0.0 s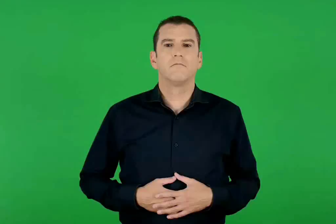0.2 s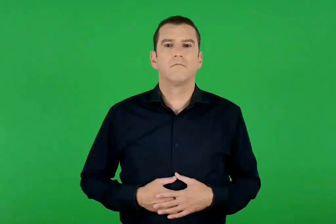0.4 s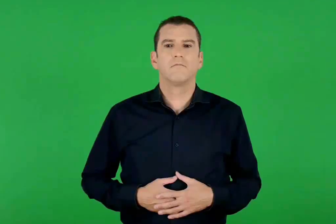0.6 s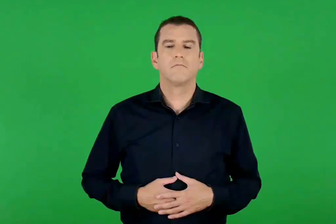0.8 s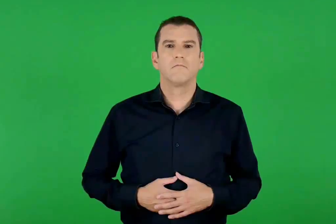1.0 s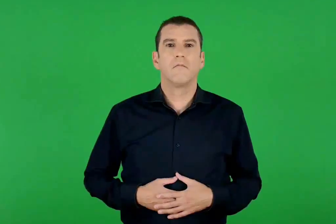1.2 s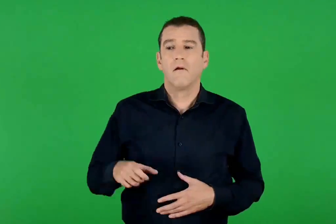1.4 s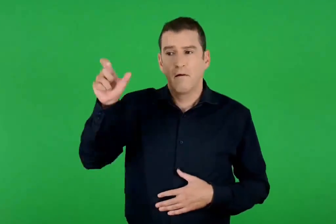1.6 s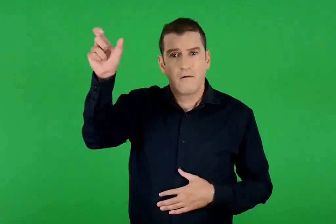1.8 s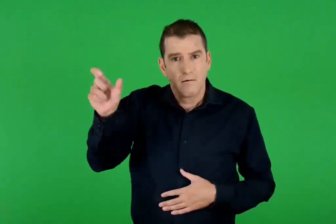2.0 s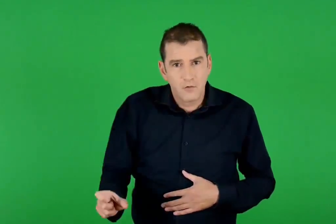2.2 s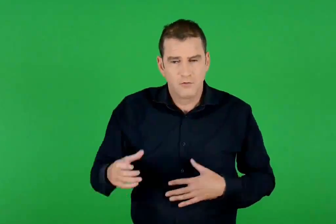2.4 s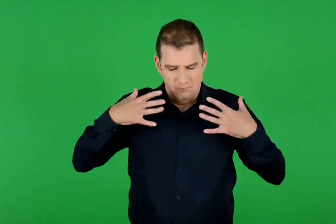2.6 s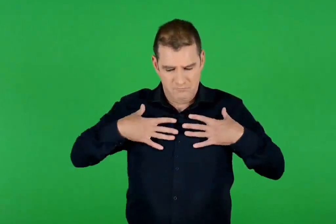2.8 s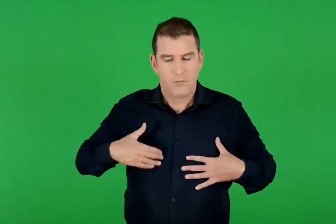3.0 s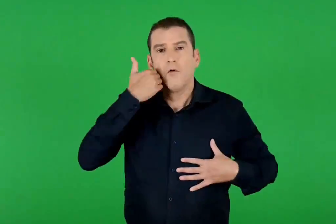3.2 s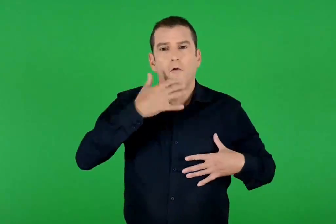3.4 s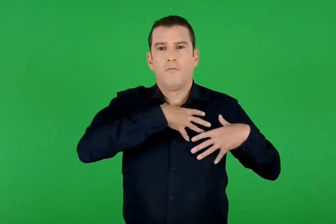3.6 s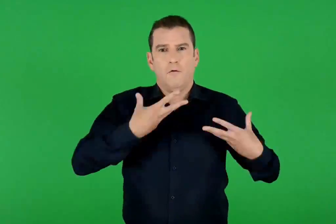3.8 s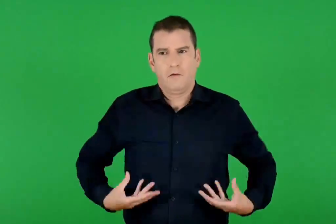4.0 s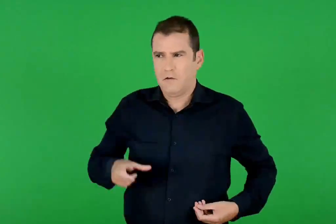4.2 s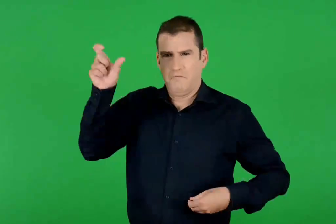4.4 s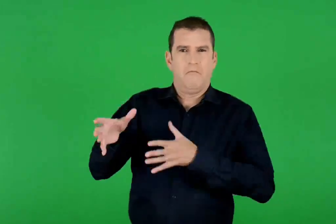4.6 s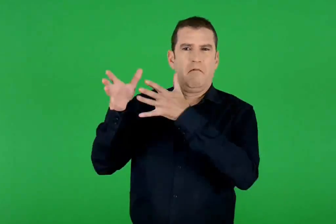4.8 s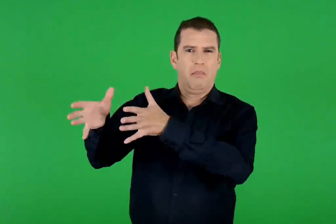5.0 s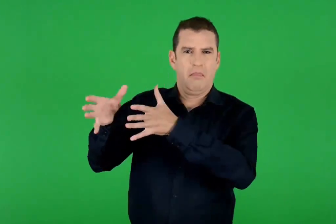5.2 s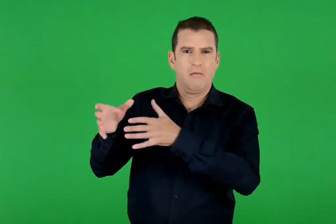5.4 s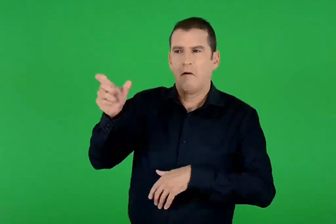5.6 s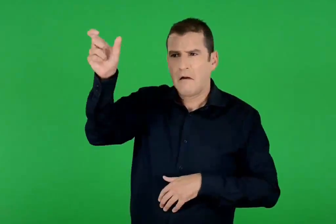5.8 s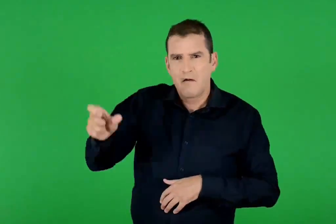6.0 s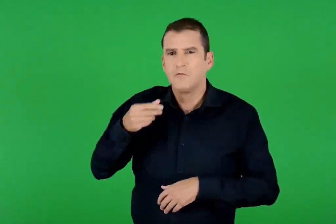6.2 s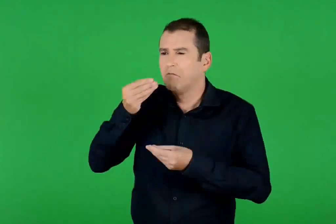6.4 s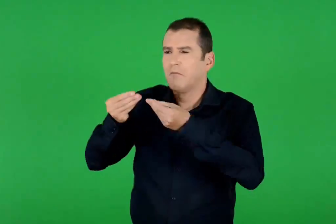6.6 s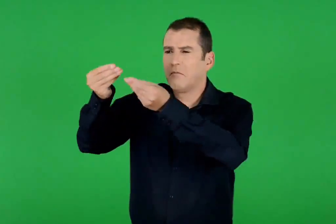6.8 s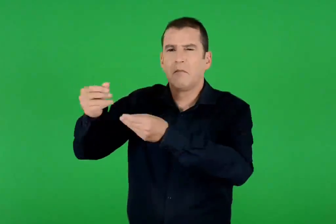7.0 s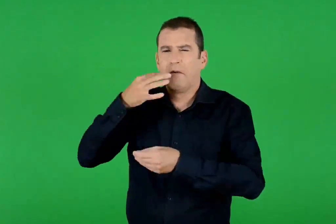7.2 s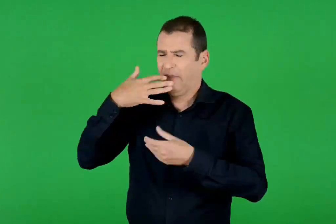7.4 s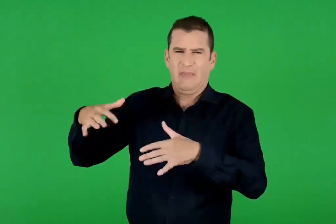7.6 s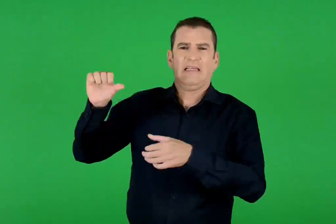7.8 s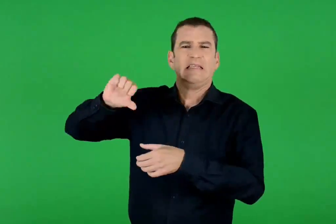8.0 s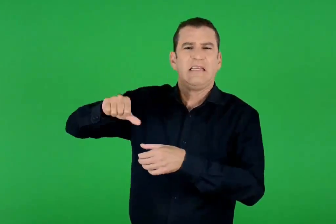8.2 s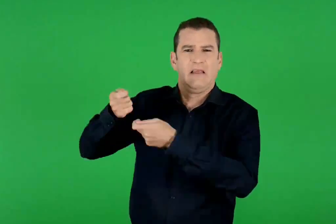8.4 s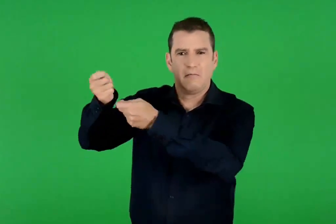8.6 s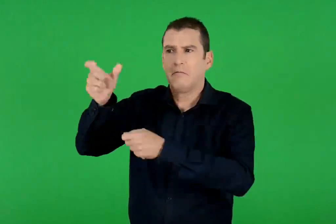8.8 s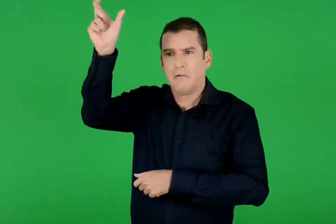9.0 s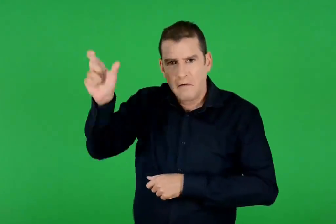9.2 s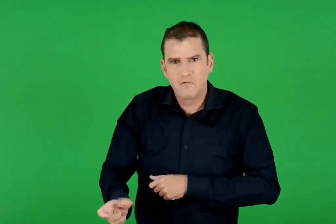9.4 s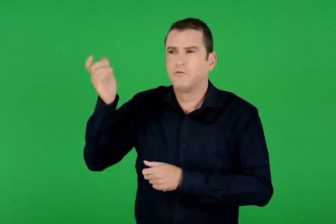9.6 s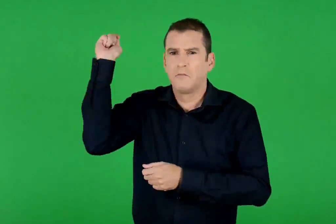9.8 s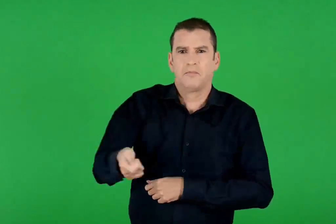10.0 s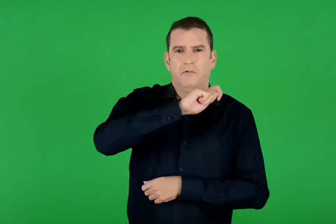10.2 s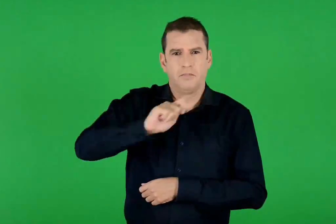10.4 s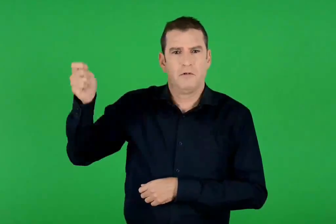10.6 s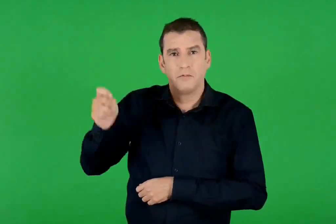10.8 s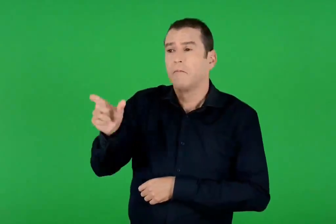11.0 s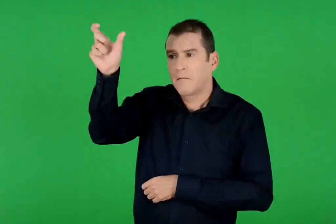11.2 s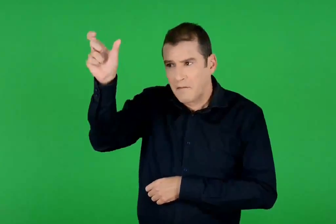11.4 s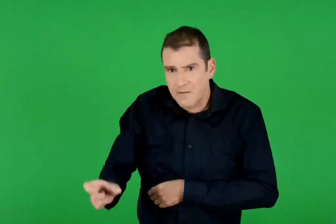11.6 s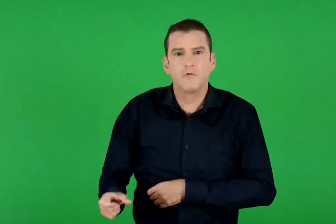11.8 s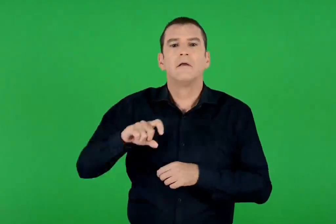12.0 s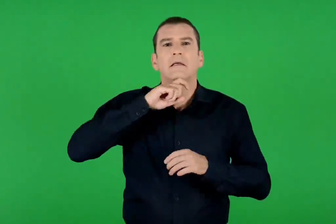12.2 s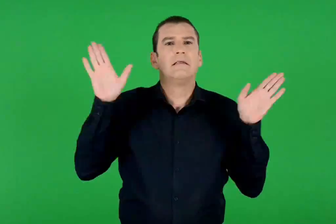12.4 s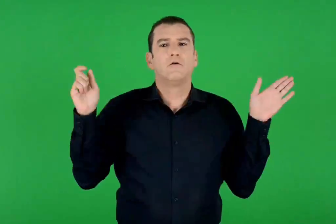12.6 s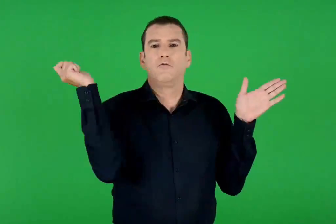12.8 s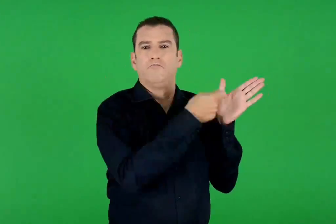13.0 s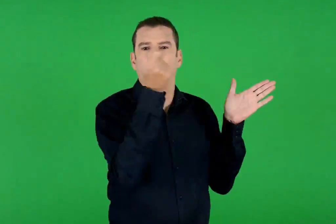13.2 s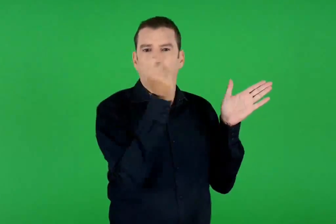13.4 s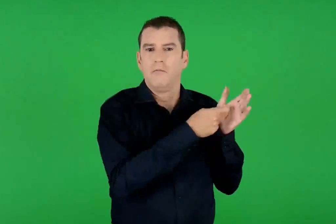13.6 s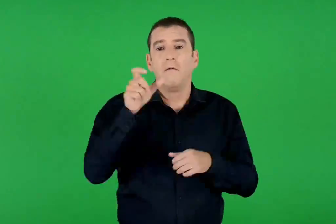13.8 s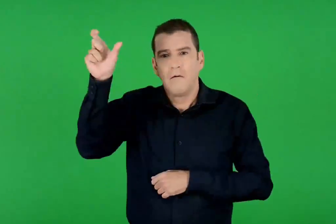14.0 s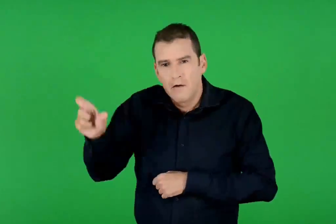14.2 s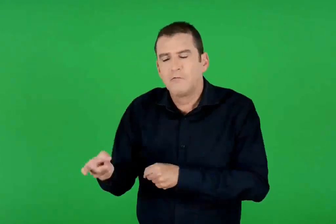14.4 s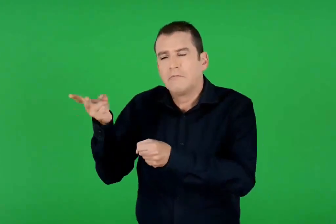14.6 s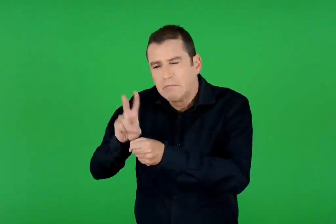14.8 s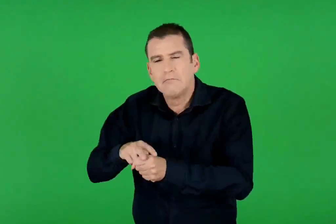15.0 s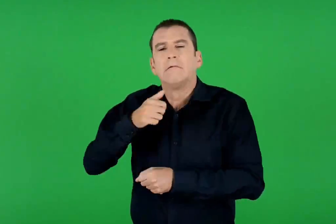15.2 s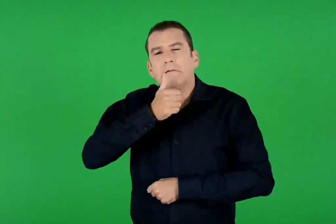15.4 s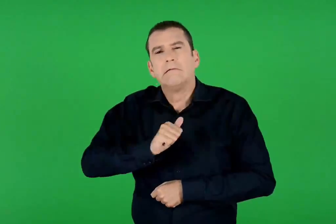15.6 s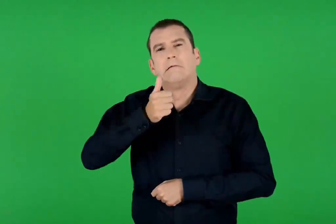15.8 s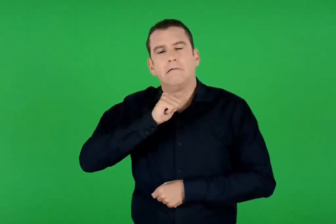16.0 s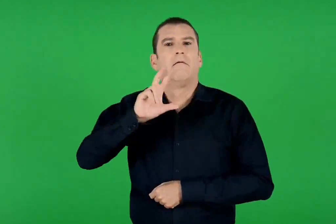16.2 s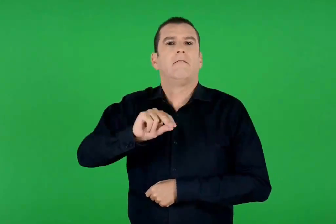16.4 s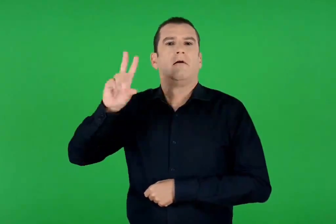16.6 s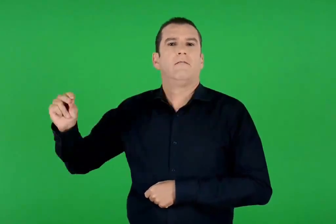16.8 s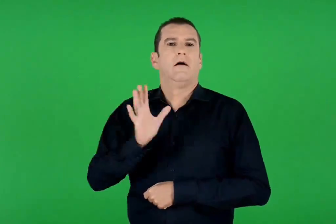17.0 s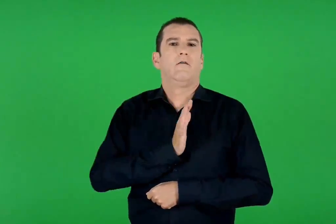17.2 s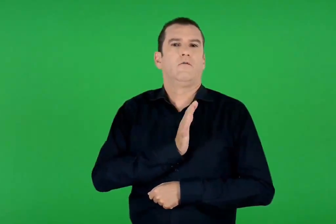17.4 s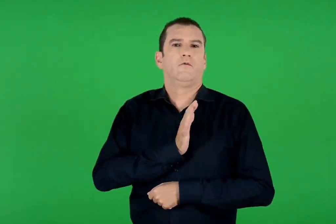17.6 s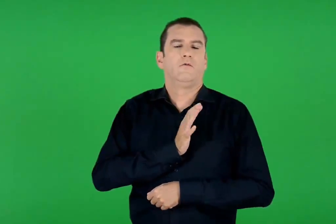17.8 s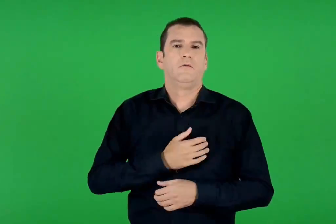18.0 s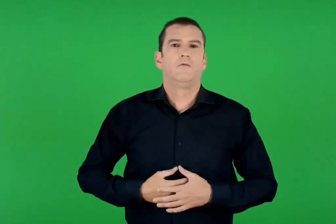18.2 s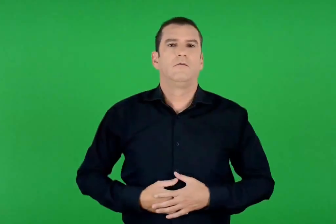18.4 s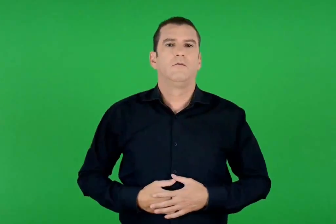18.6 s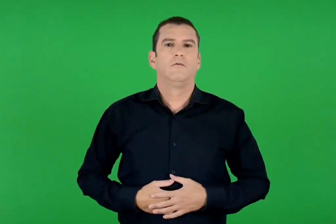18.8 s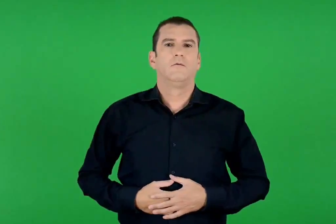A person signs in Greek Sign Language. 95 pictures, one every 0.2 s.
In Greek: εκείνος που φόρεσε για κοροϊδία ψεύτικη πορφύρα. εκείνος που ποτίσθηκε χολή και ξύδι , και μαστιγώθηκε , και καρφώθηκε σε ξύλο , και πέθανε μαρτυρικά , σαν άνθρωπος
